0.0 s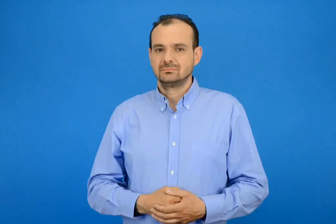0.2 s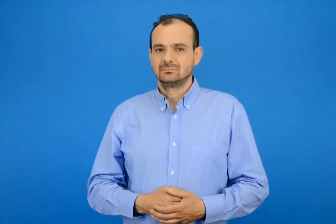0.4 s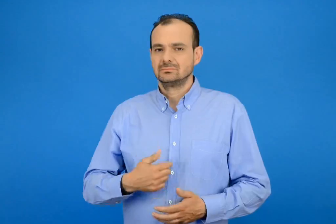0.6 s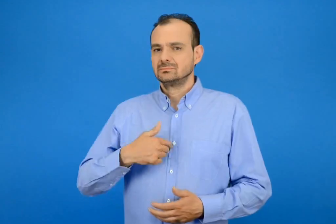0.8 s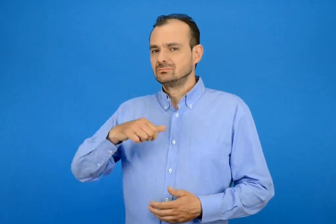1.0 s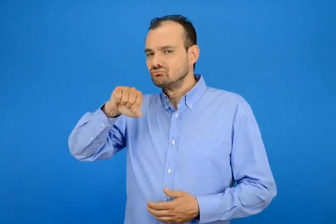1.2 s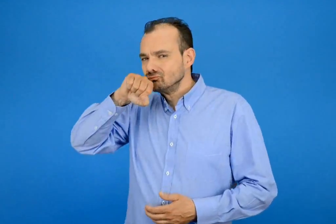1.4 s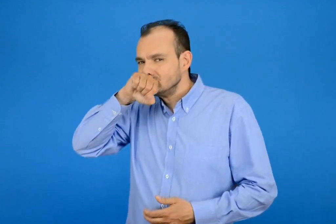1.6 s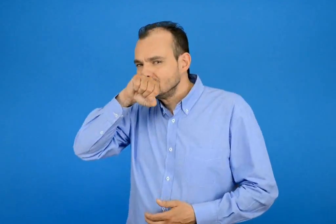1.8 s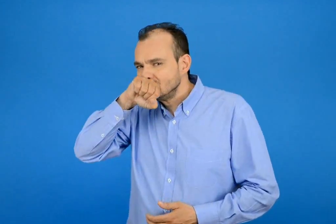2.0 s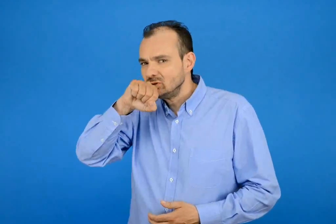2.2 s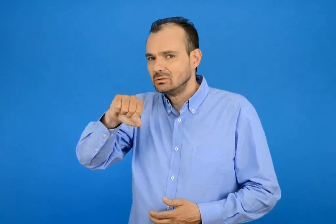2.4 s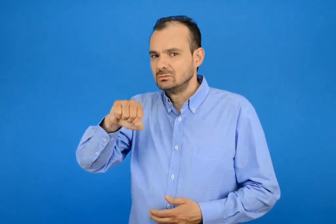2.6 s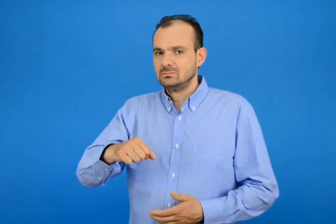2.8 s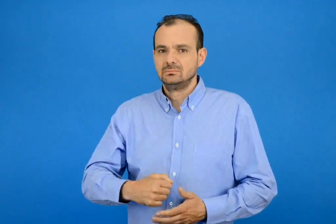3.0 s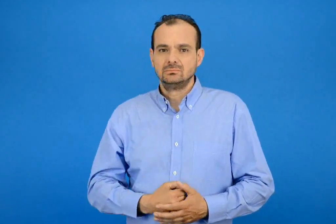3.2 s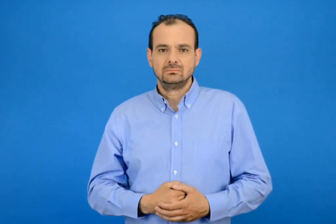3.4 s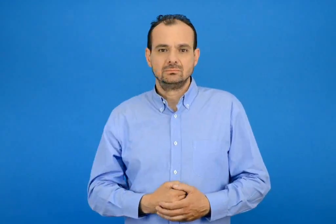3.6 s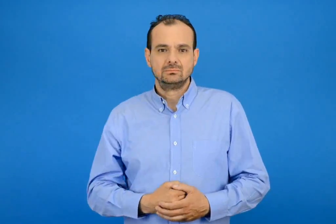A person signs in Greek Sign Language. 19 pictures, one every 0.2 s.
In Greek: λατρεύω
